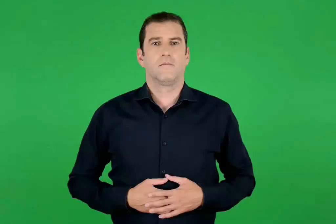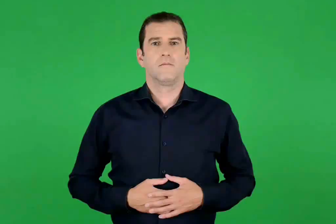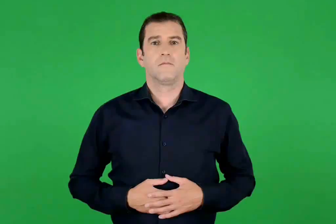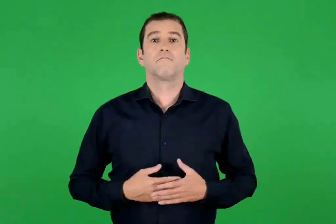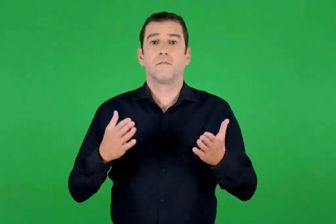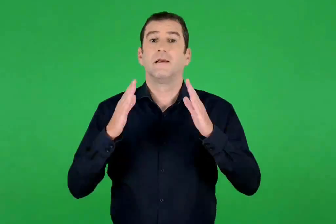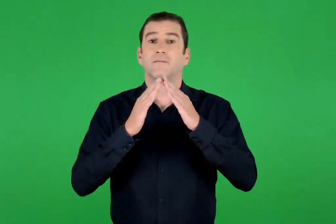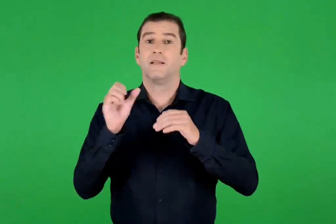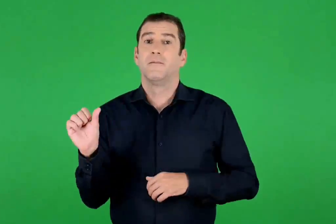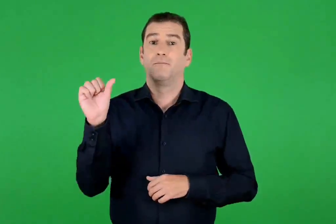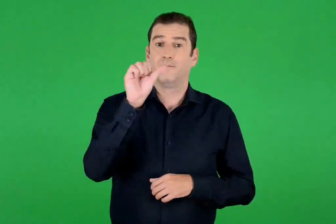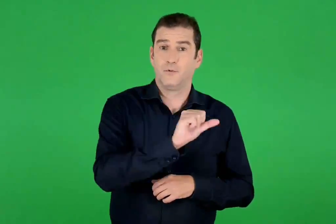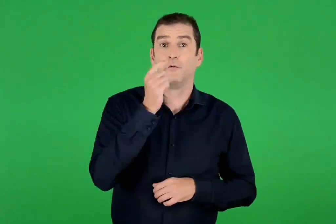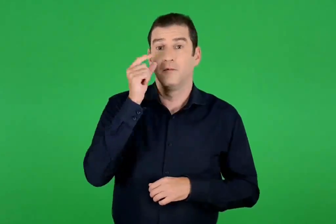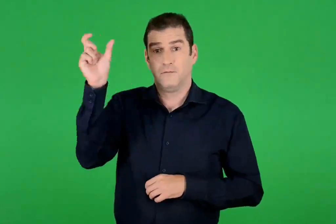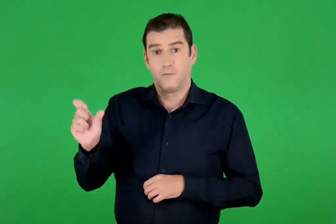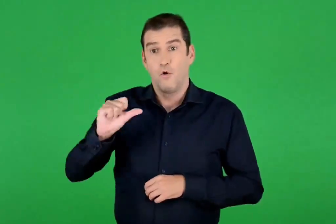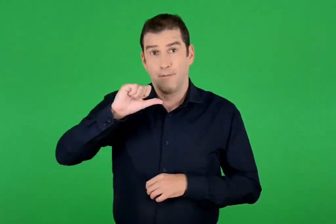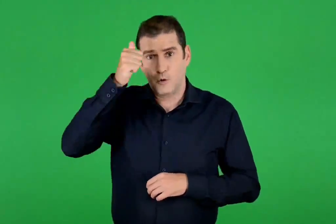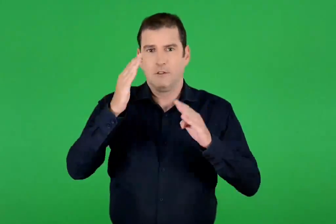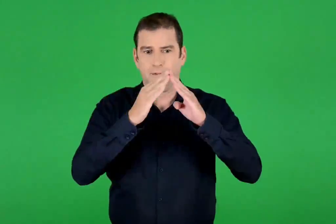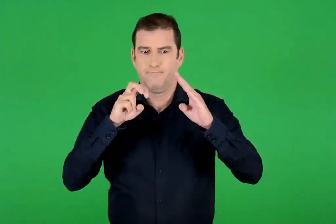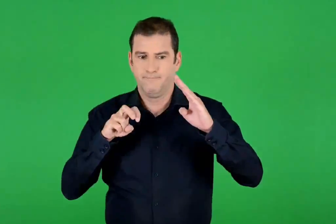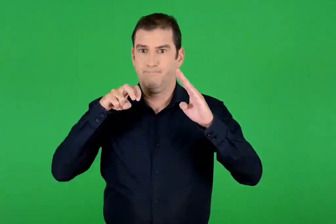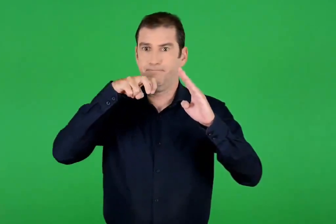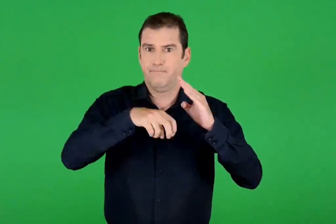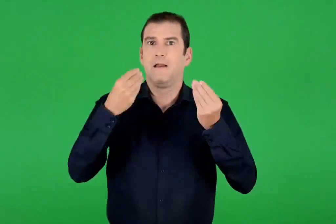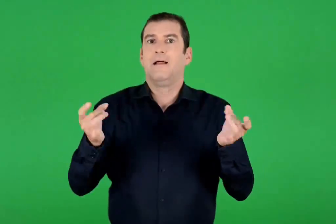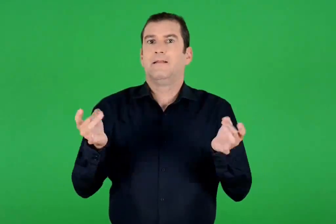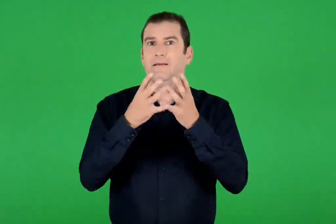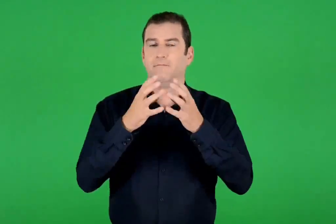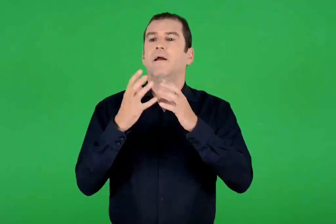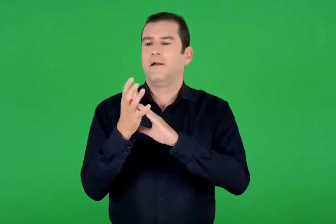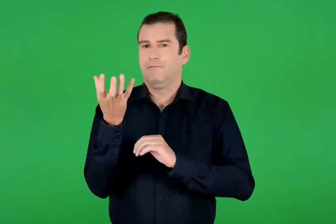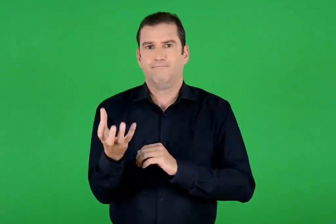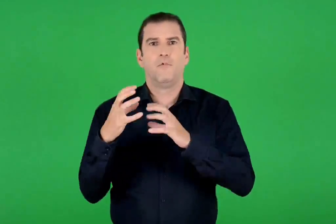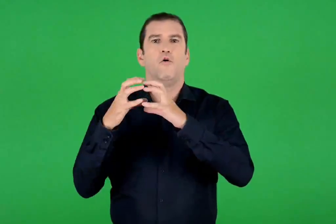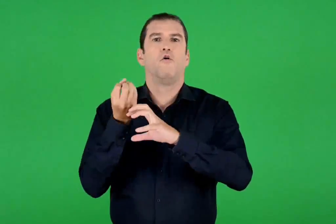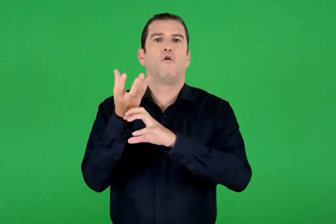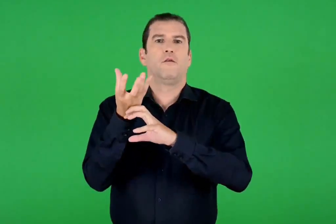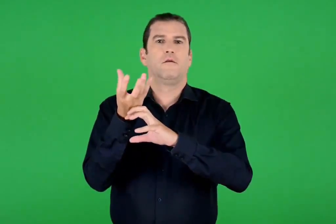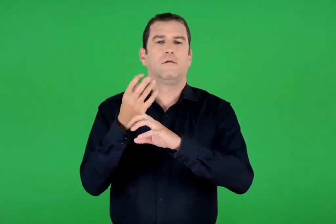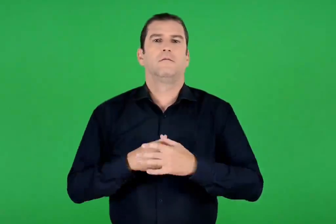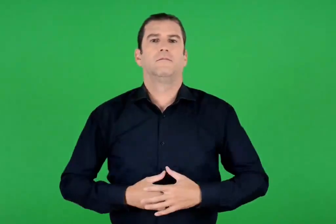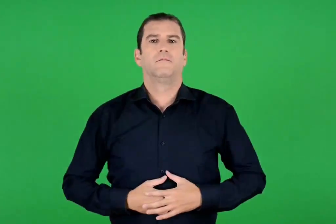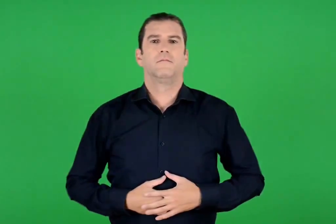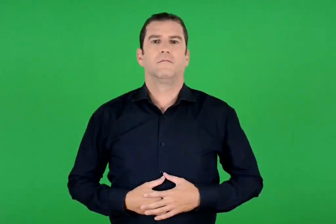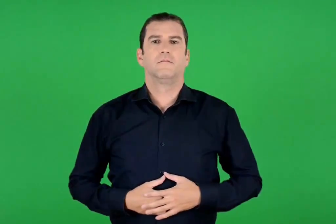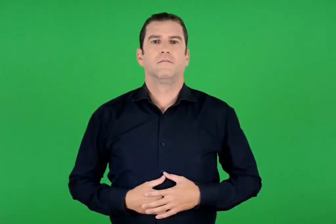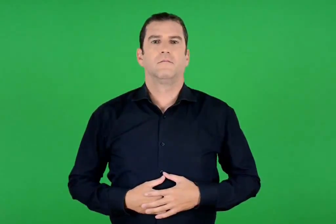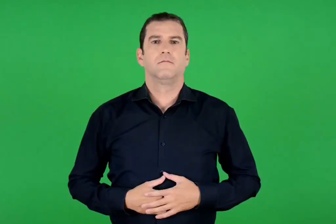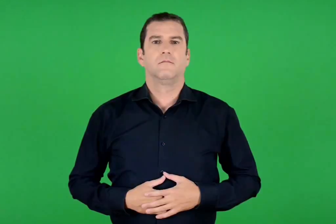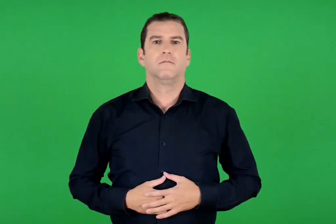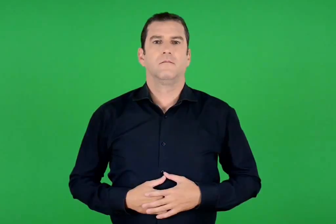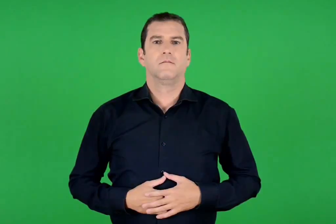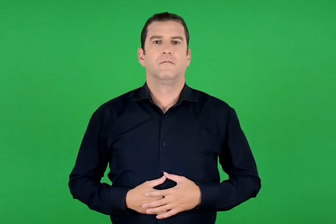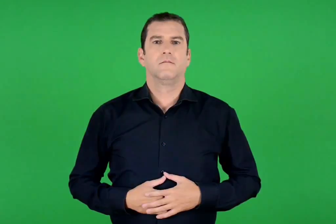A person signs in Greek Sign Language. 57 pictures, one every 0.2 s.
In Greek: μόλις επιστρέψουν στο σπίτι , μπαίνει πρώτος στο σπίτι για να κάνει ποδαρικό , με το ρόδι στο χέρι
